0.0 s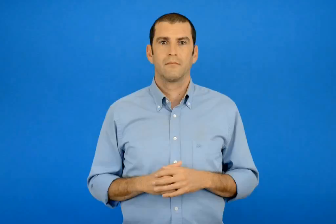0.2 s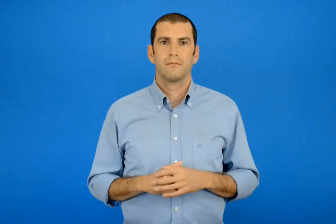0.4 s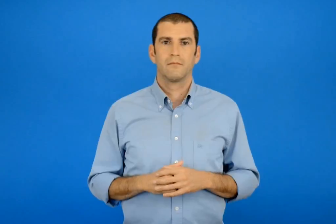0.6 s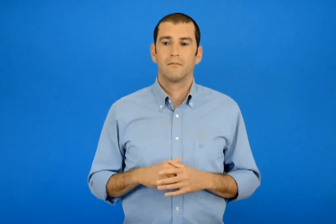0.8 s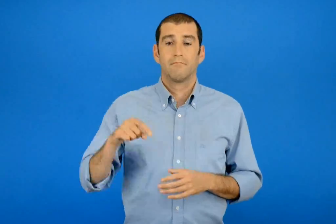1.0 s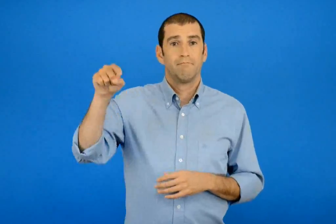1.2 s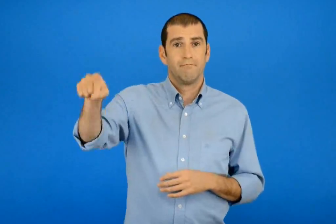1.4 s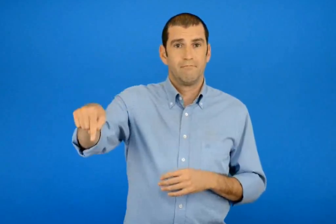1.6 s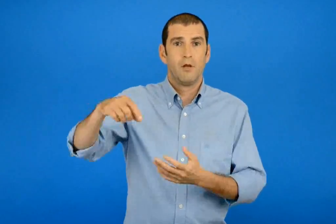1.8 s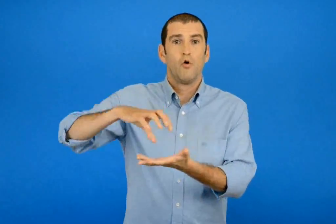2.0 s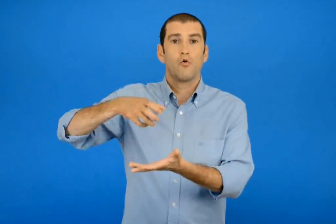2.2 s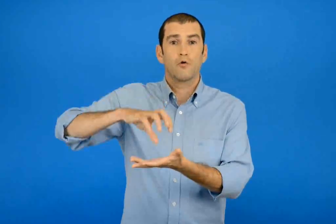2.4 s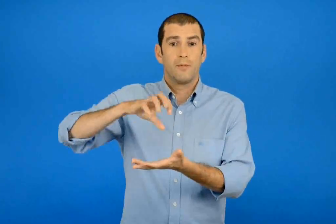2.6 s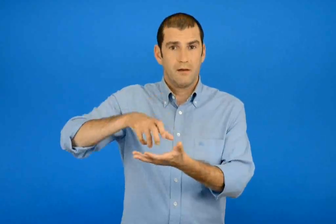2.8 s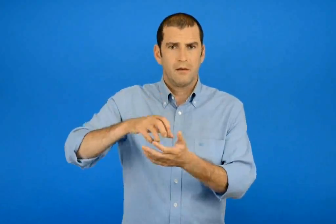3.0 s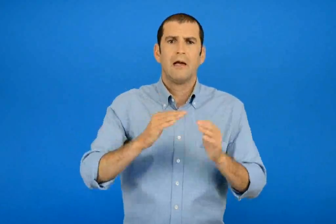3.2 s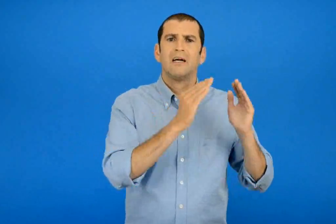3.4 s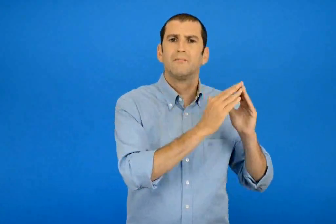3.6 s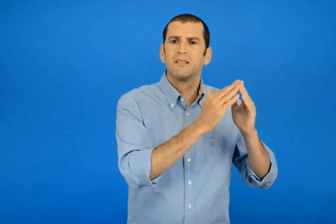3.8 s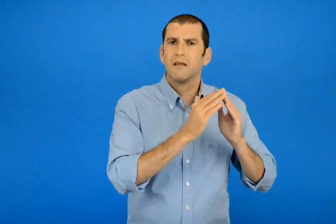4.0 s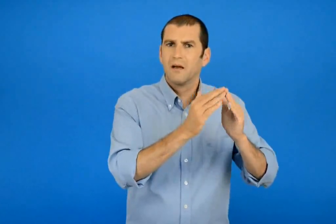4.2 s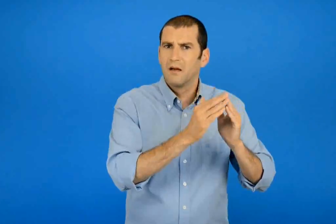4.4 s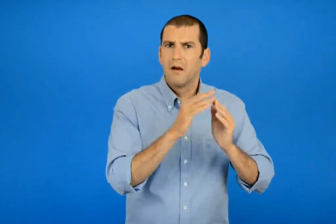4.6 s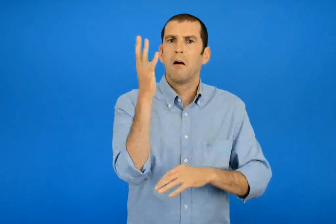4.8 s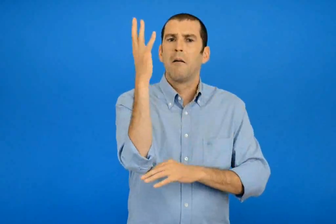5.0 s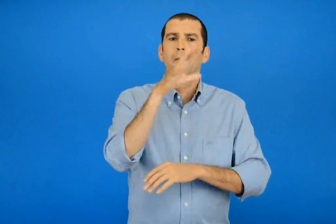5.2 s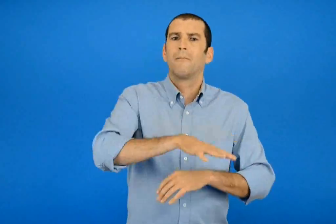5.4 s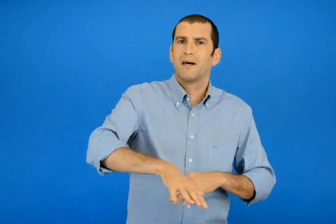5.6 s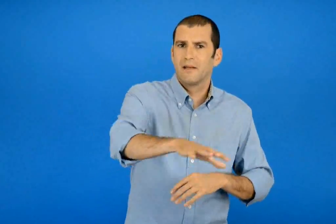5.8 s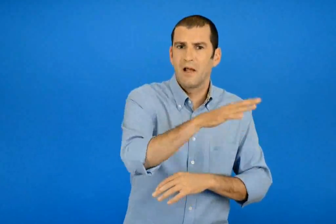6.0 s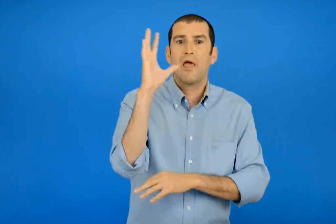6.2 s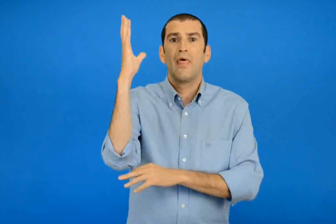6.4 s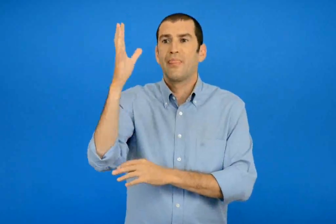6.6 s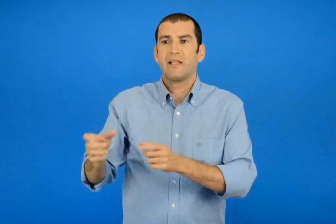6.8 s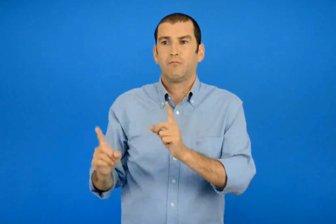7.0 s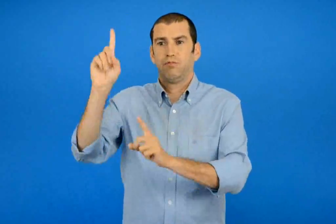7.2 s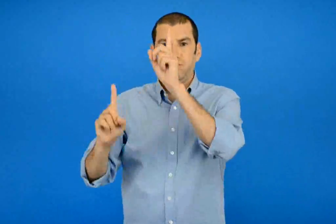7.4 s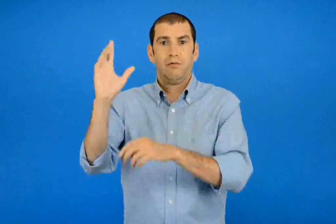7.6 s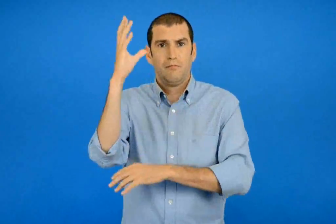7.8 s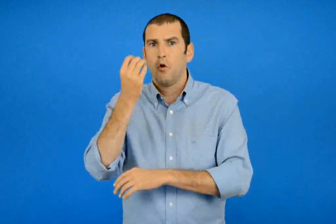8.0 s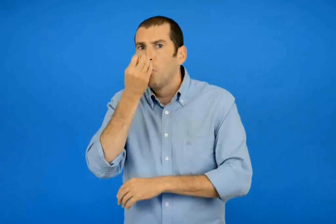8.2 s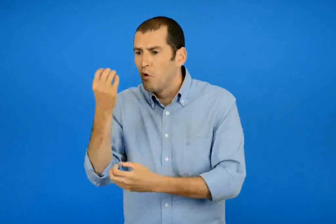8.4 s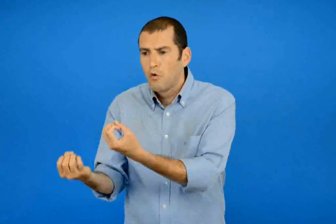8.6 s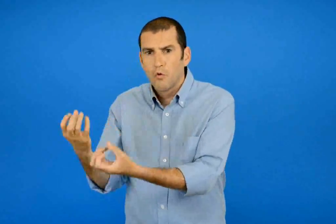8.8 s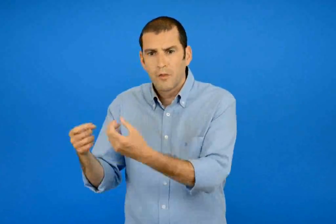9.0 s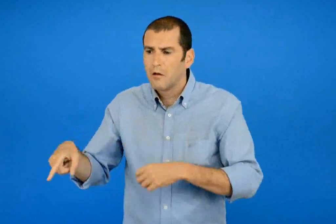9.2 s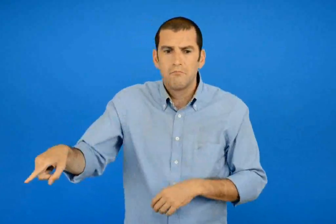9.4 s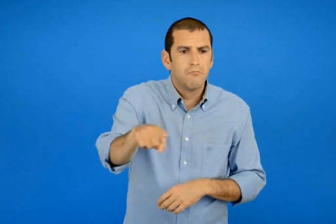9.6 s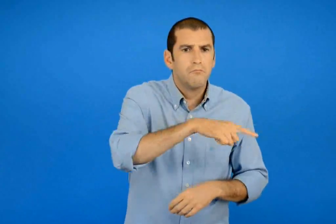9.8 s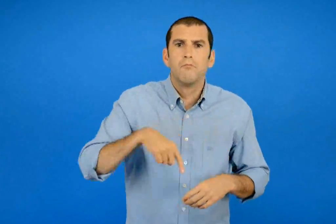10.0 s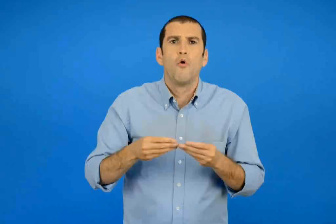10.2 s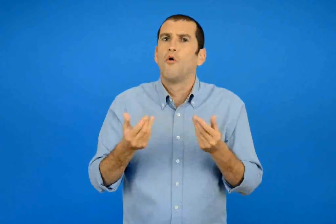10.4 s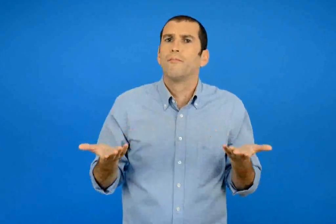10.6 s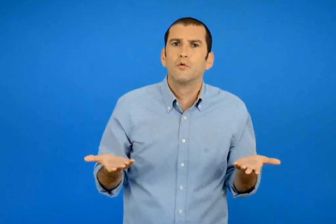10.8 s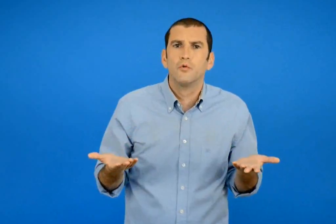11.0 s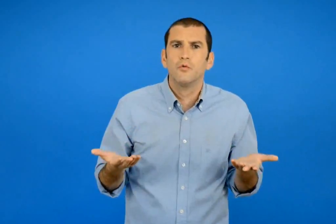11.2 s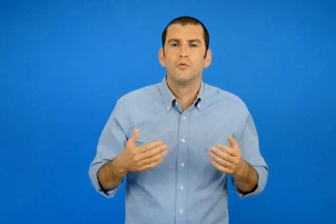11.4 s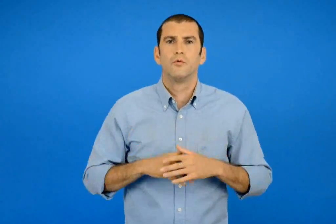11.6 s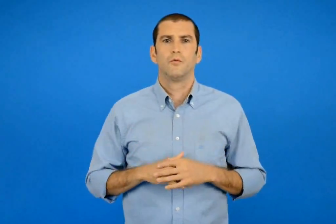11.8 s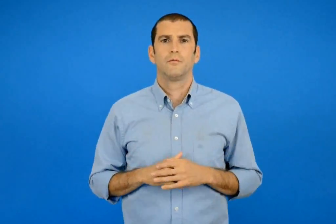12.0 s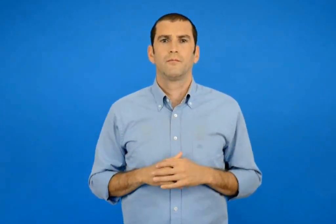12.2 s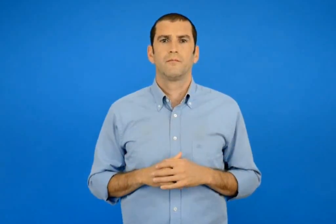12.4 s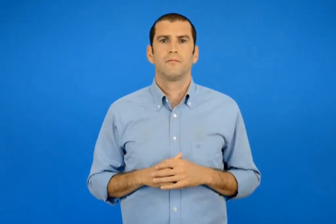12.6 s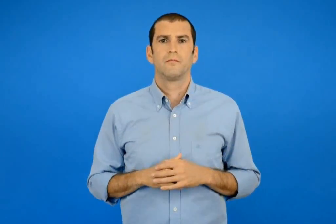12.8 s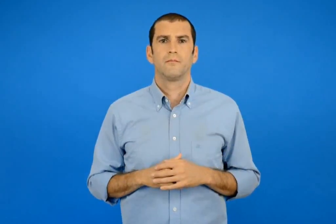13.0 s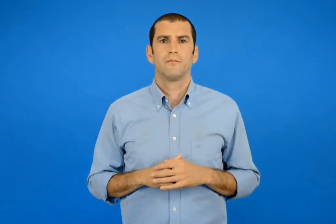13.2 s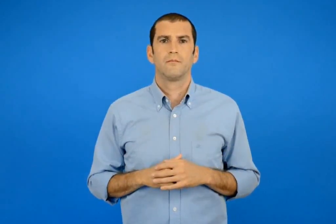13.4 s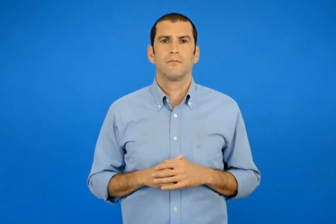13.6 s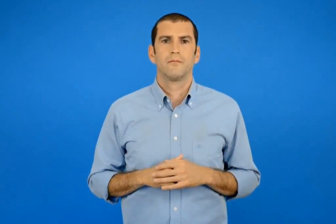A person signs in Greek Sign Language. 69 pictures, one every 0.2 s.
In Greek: πως είναι τα σπίτια τα πάρκα τα δέντρα και τα λουλούδια στη χωχαρουπα ;
